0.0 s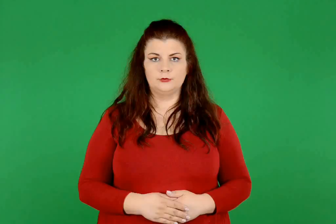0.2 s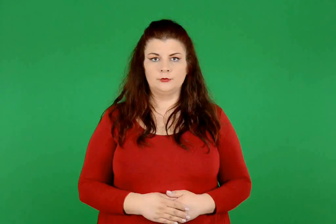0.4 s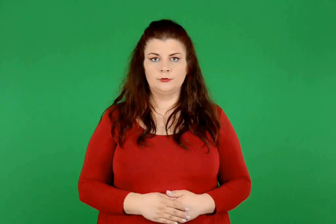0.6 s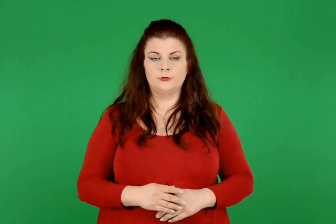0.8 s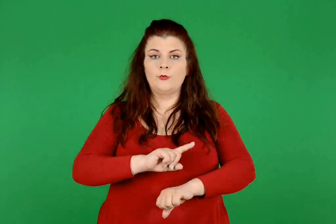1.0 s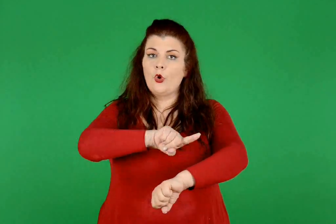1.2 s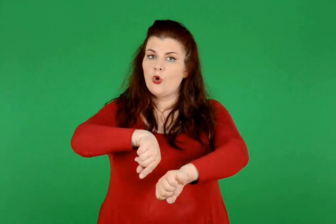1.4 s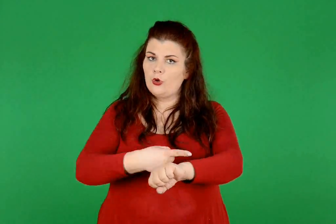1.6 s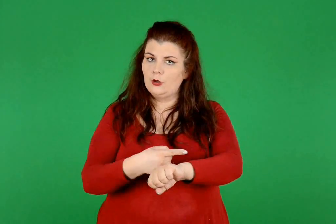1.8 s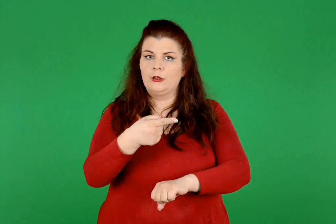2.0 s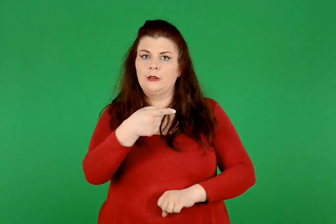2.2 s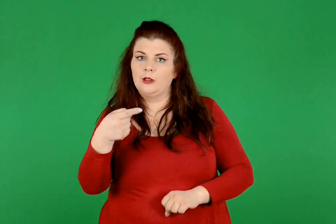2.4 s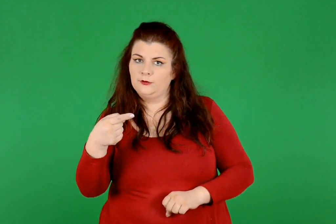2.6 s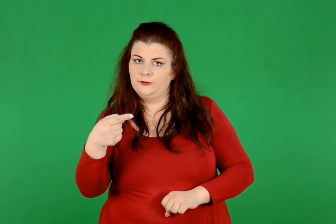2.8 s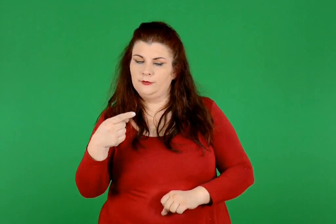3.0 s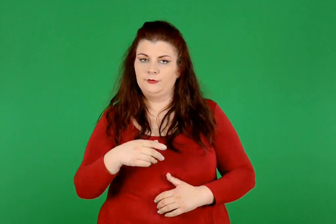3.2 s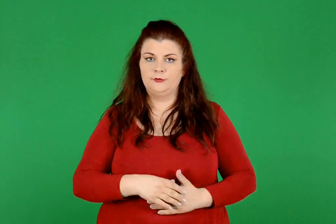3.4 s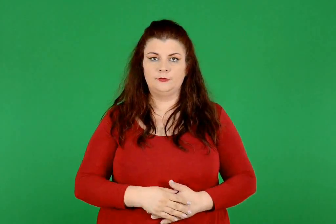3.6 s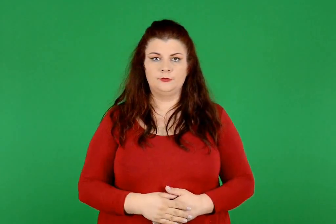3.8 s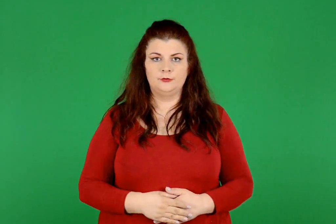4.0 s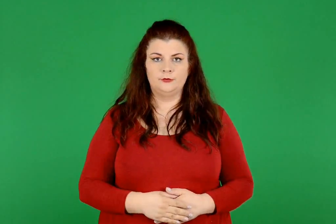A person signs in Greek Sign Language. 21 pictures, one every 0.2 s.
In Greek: μέρος της ώρας
